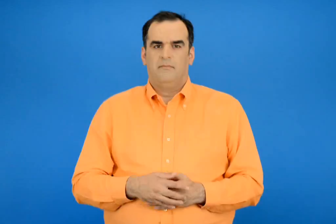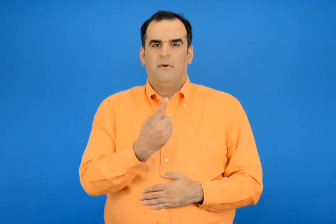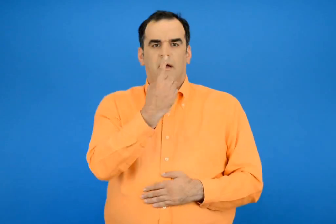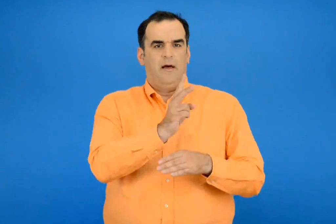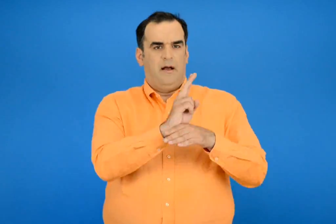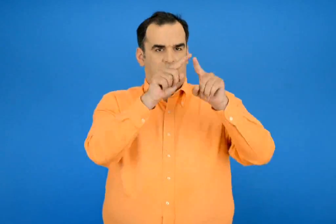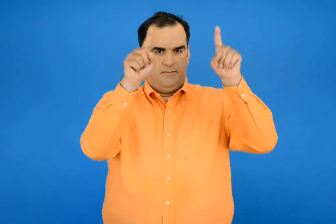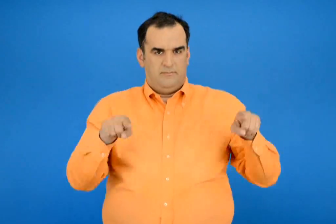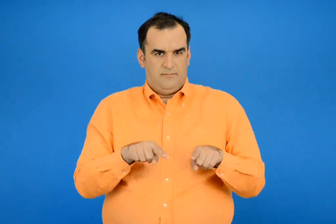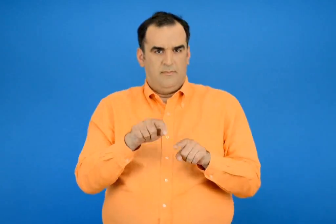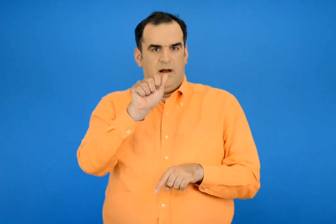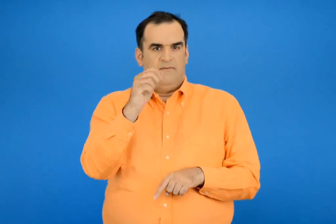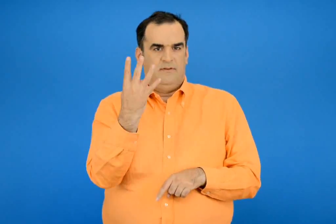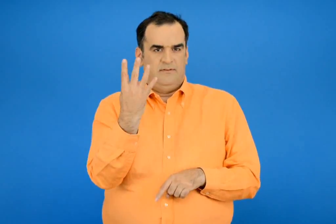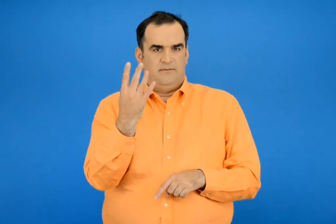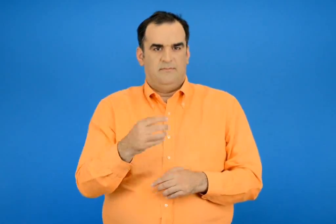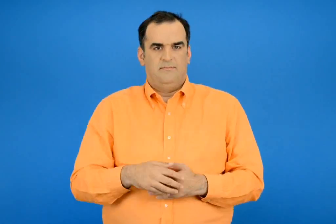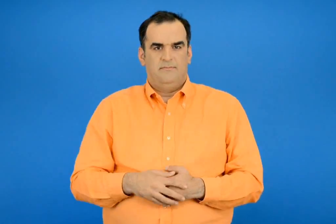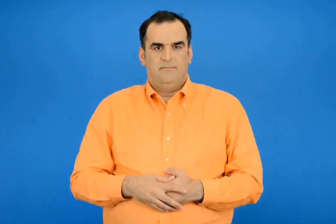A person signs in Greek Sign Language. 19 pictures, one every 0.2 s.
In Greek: σε ένα χαρτί α4
